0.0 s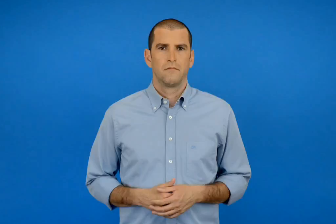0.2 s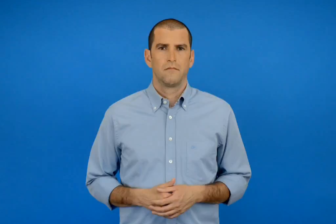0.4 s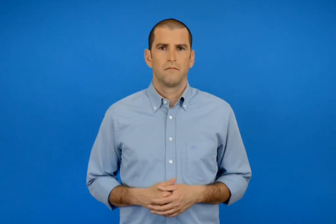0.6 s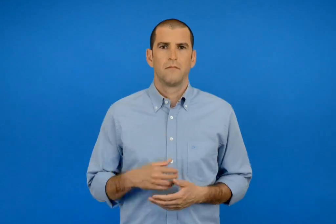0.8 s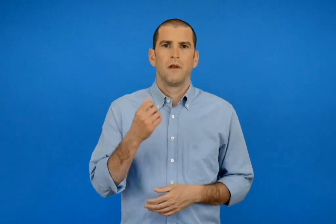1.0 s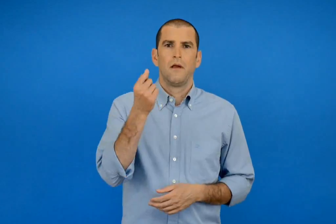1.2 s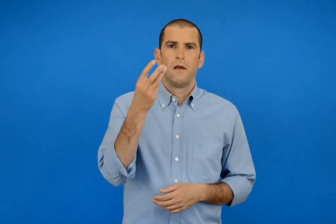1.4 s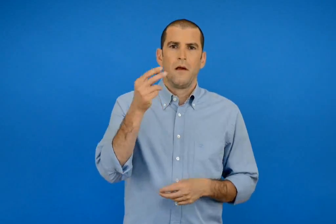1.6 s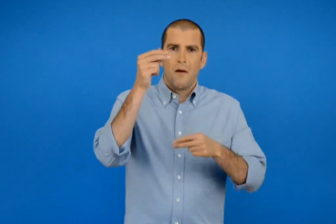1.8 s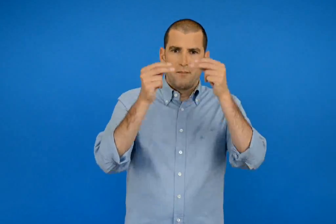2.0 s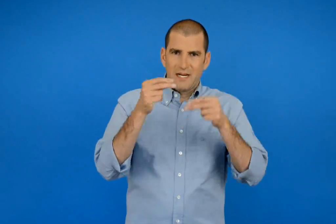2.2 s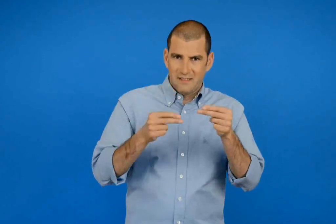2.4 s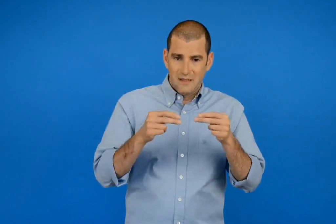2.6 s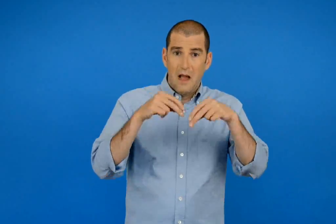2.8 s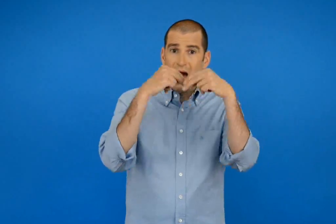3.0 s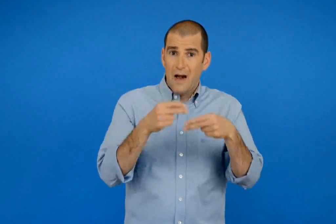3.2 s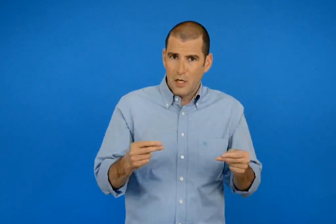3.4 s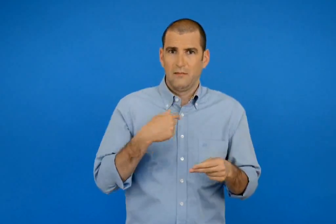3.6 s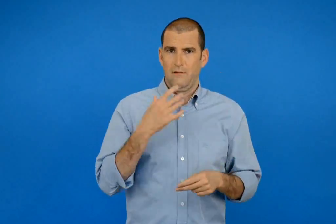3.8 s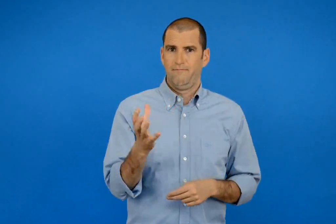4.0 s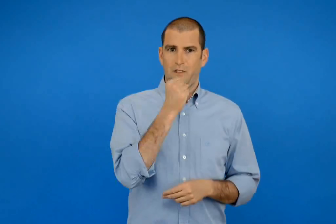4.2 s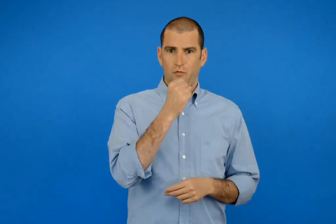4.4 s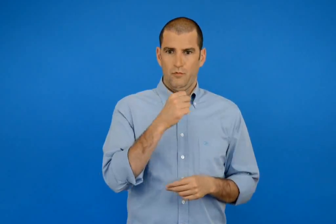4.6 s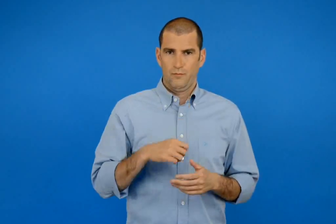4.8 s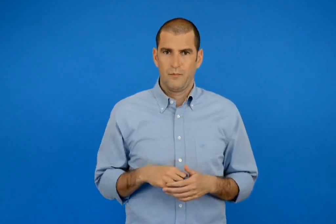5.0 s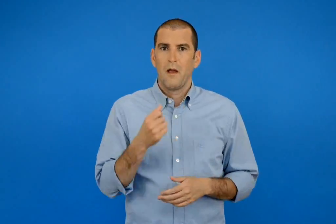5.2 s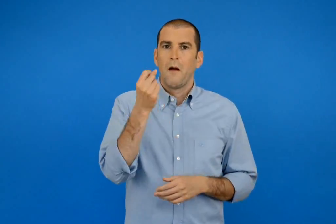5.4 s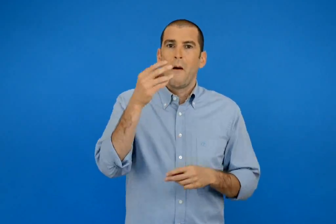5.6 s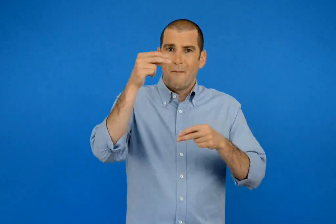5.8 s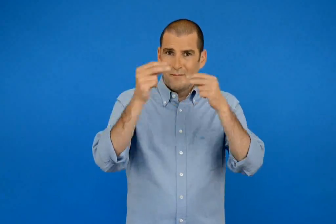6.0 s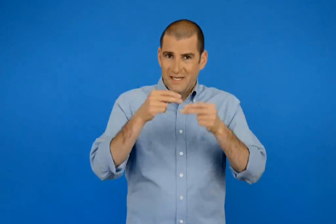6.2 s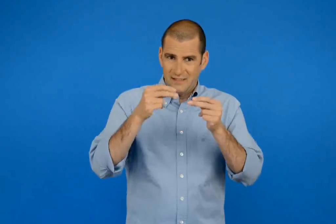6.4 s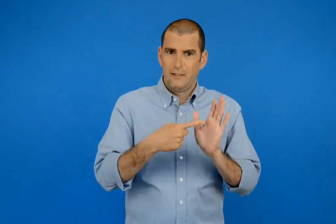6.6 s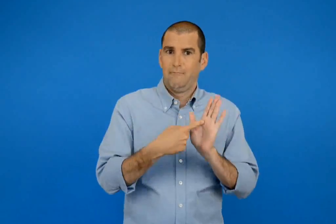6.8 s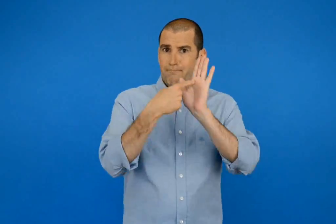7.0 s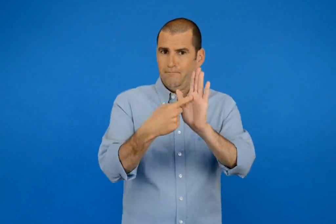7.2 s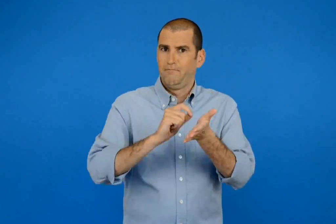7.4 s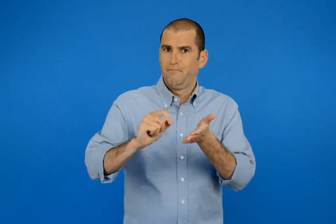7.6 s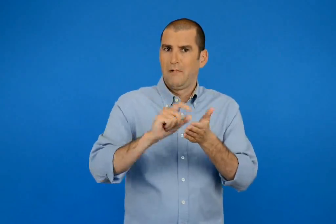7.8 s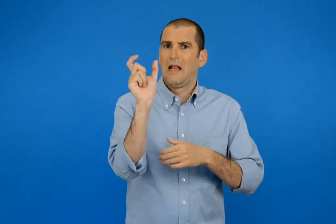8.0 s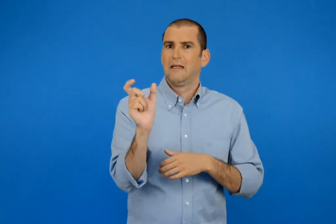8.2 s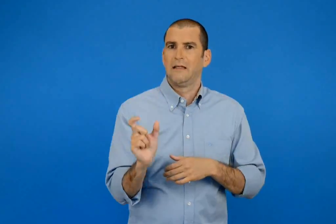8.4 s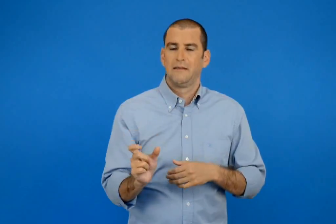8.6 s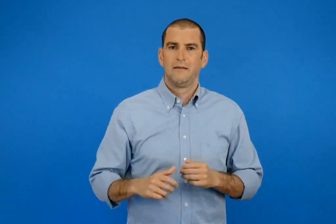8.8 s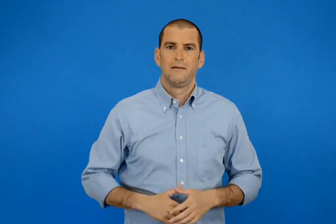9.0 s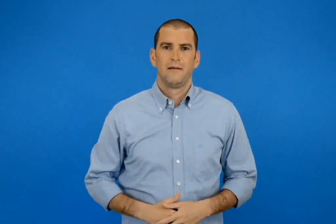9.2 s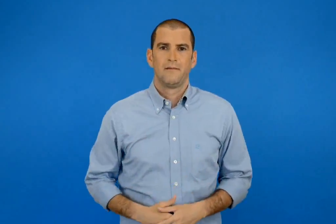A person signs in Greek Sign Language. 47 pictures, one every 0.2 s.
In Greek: βρίσκω το αποτέλεσμα των πράξεων παρουσιάζω τις πράξεις και με λέξεις
